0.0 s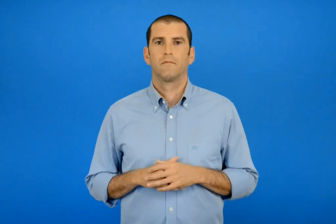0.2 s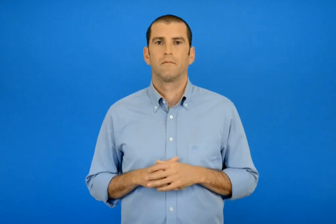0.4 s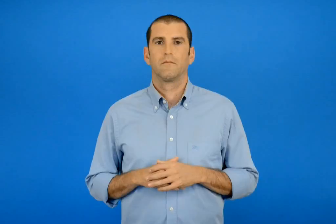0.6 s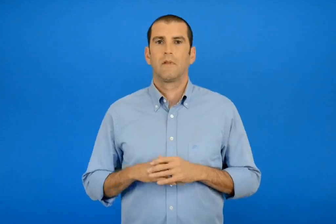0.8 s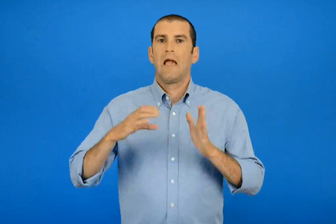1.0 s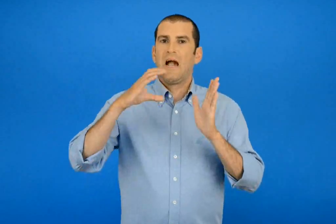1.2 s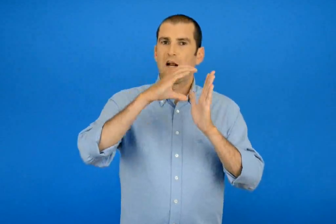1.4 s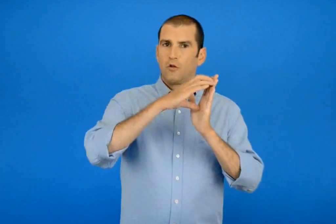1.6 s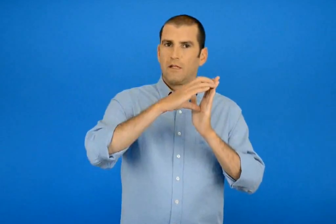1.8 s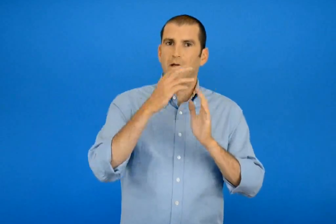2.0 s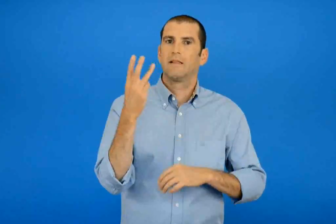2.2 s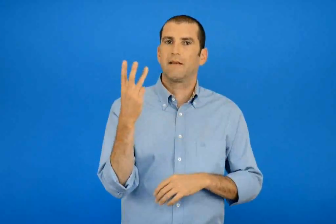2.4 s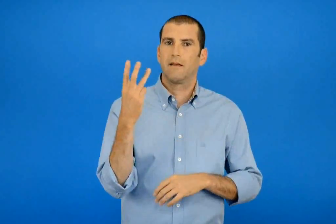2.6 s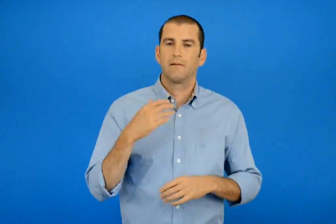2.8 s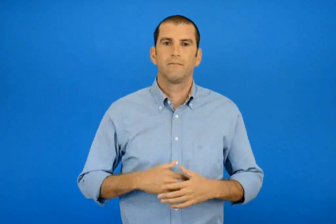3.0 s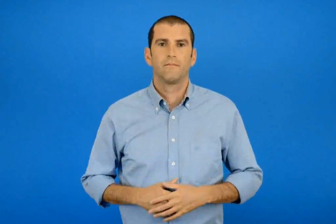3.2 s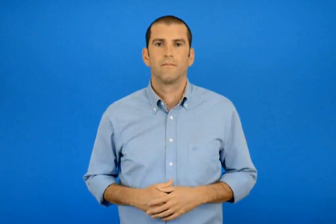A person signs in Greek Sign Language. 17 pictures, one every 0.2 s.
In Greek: ενότητα 3
